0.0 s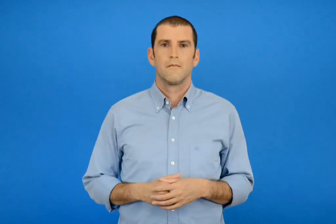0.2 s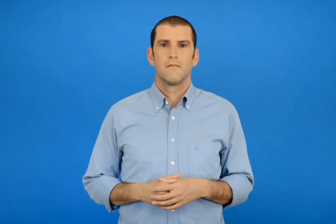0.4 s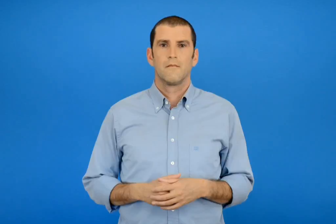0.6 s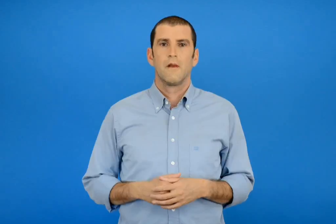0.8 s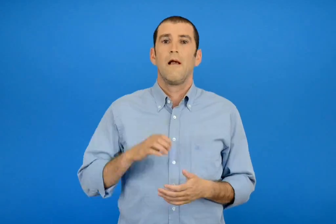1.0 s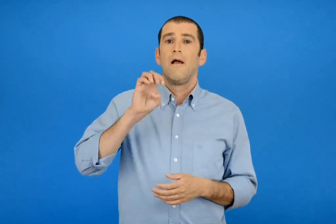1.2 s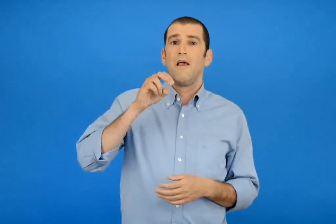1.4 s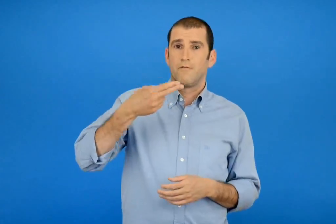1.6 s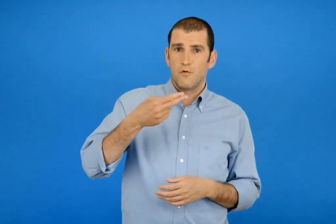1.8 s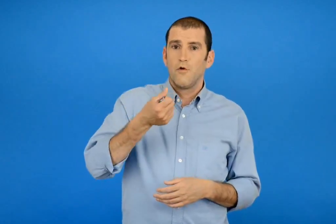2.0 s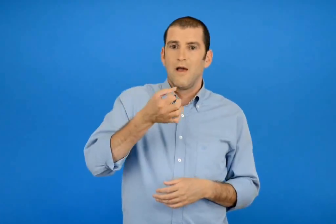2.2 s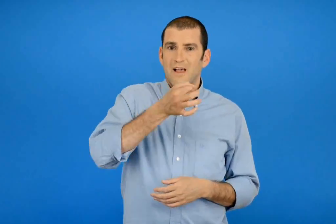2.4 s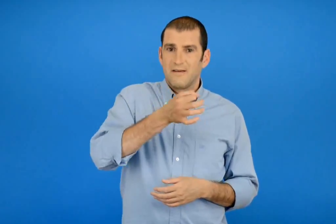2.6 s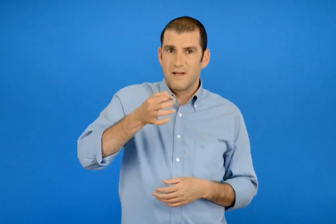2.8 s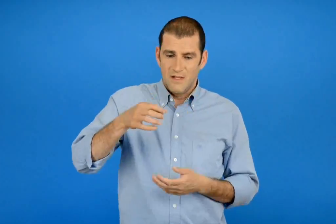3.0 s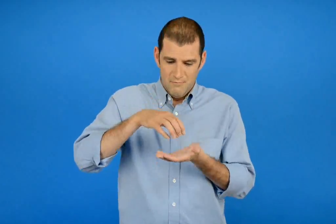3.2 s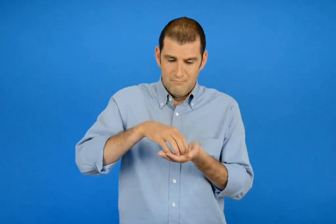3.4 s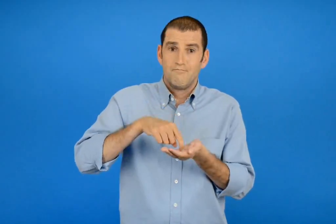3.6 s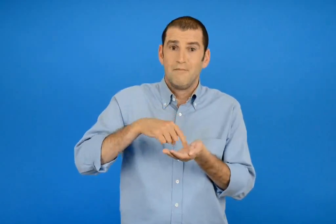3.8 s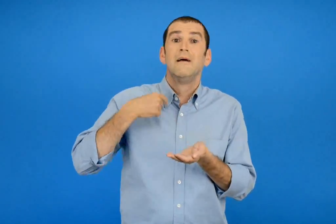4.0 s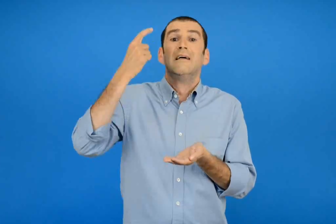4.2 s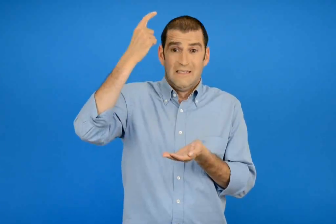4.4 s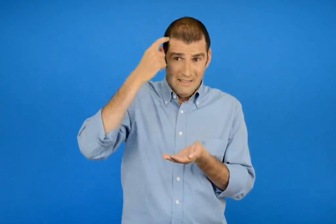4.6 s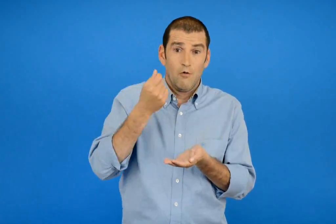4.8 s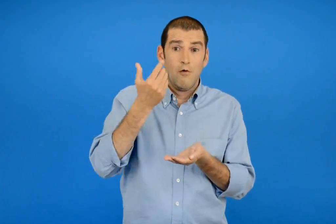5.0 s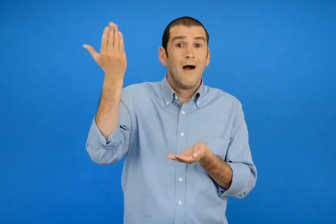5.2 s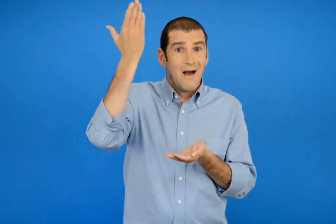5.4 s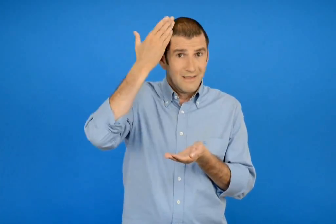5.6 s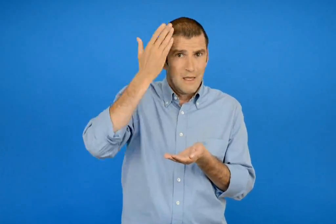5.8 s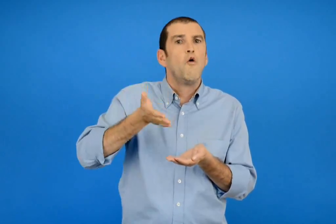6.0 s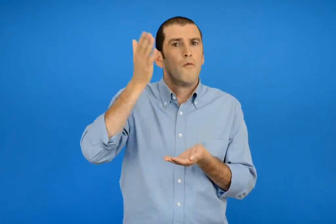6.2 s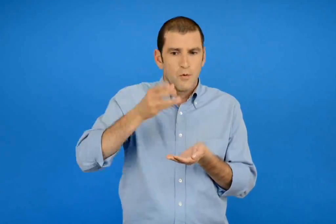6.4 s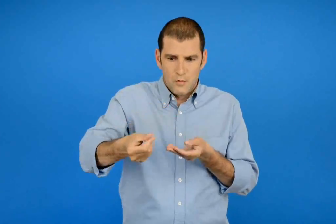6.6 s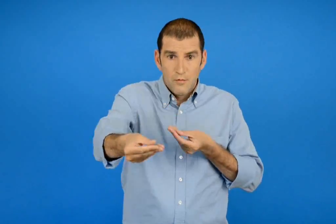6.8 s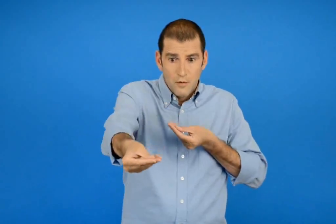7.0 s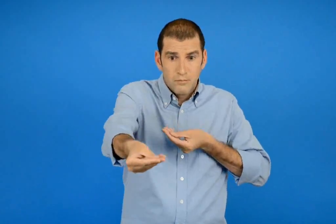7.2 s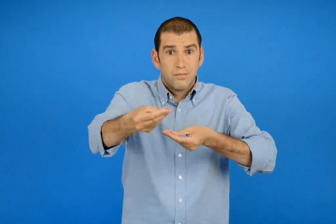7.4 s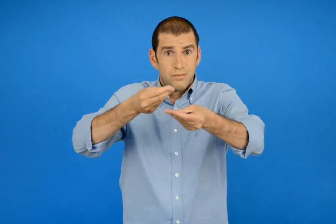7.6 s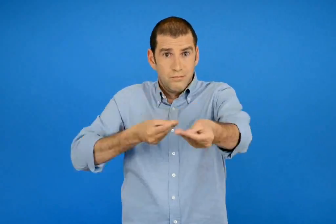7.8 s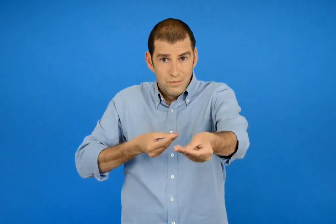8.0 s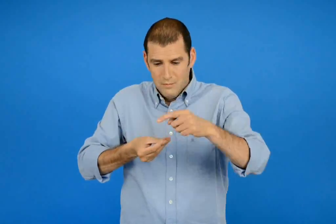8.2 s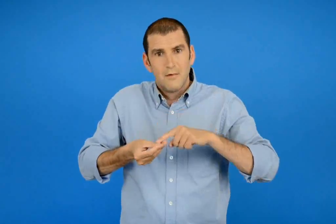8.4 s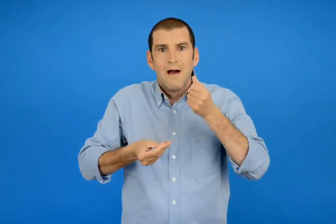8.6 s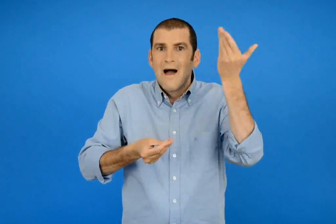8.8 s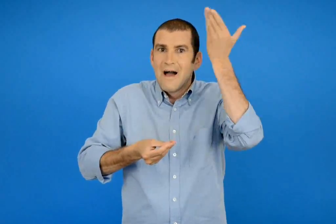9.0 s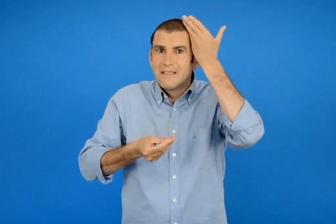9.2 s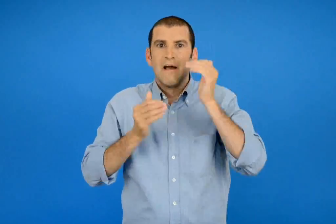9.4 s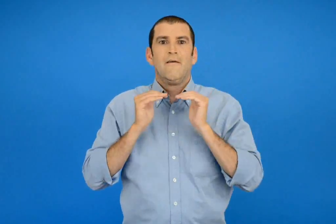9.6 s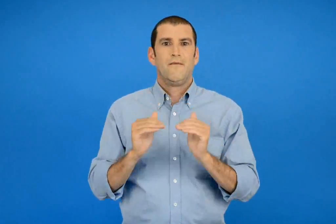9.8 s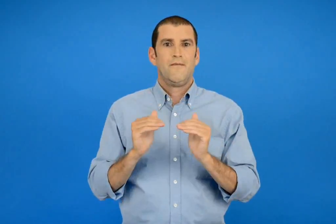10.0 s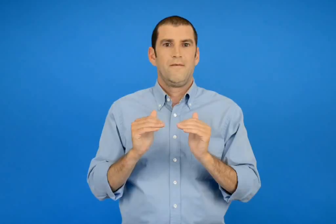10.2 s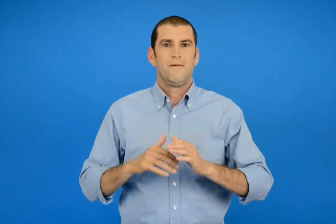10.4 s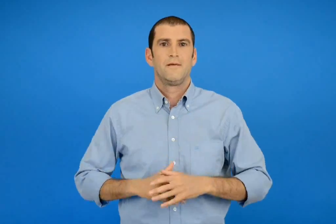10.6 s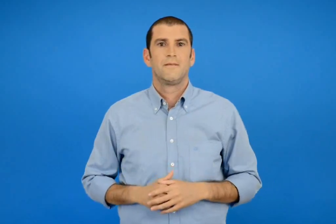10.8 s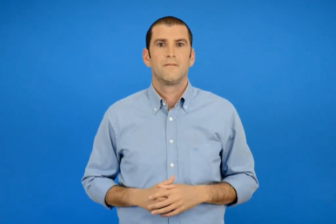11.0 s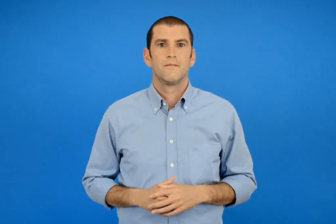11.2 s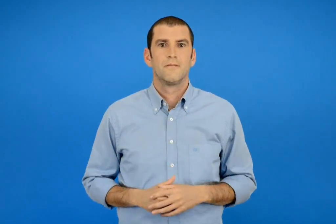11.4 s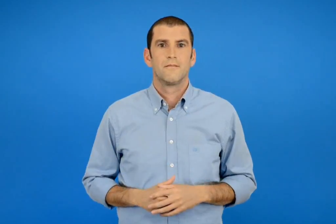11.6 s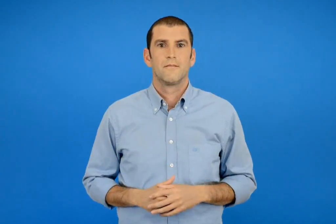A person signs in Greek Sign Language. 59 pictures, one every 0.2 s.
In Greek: όταν ξέρω την αξία των κερμάτων του ευρώ μπορώ να τα ανταλλάξω με άλλα κέρματα του ευρώ που συνολικά έχουν την ιδιά αξία
